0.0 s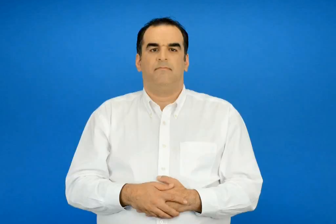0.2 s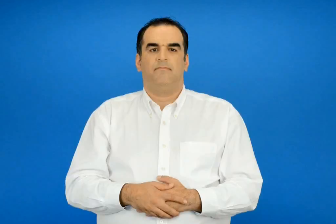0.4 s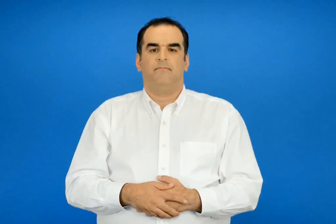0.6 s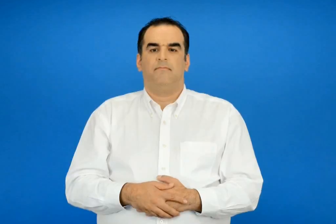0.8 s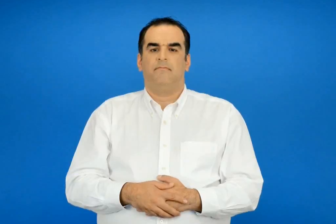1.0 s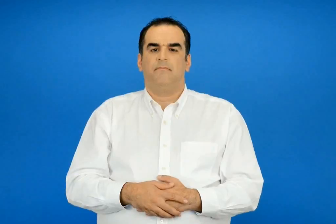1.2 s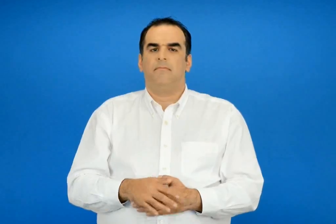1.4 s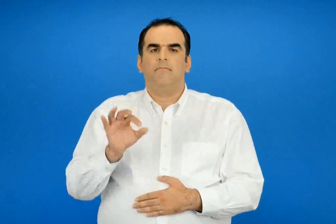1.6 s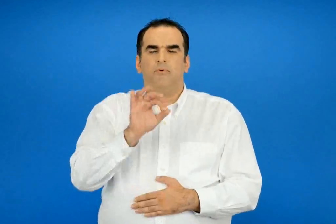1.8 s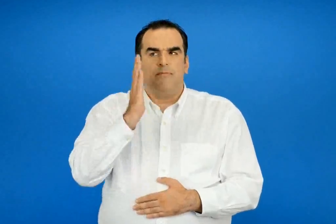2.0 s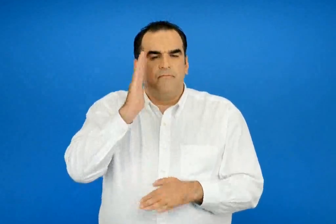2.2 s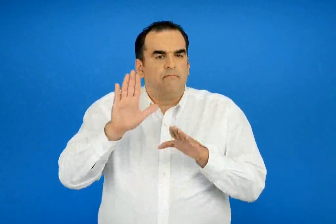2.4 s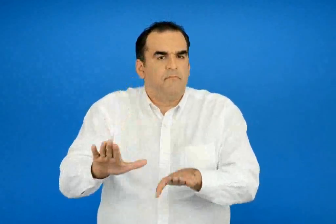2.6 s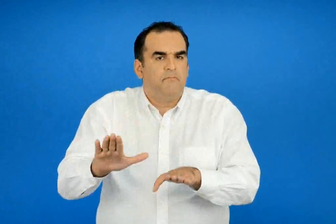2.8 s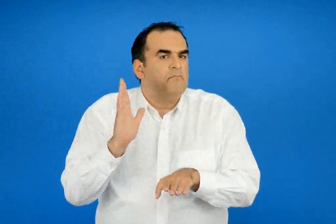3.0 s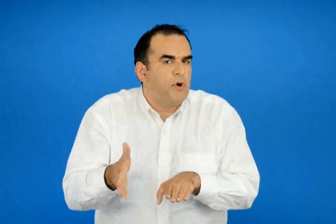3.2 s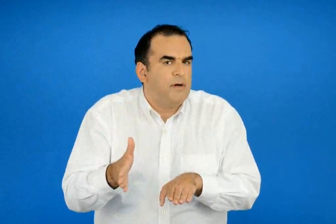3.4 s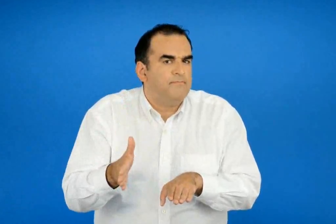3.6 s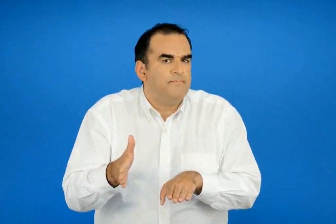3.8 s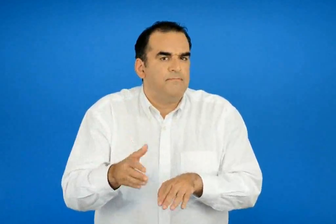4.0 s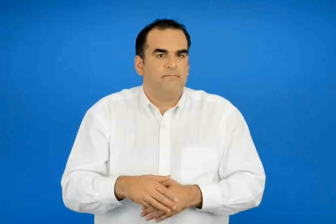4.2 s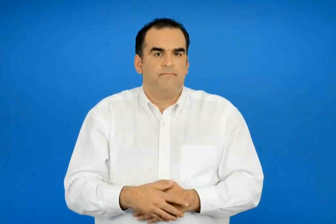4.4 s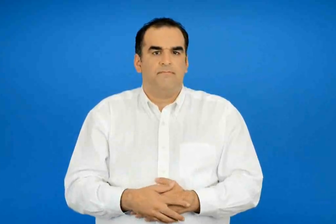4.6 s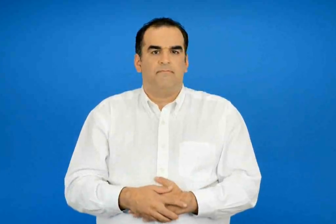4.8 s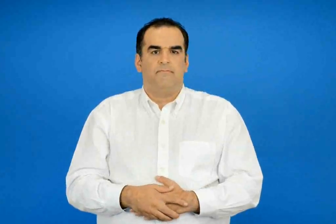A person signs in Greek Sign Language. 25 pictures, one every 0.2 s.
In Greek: που μπορούμε να μείνουμε
